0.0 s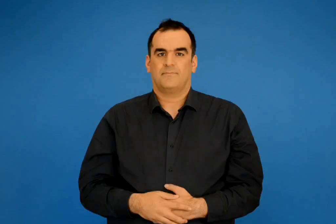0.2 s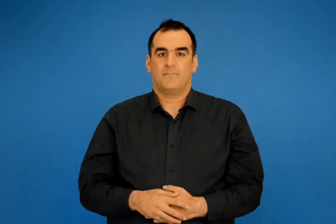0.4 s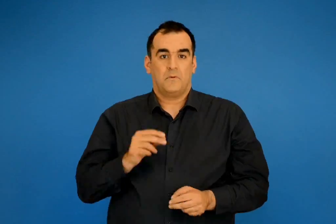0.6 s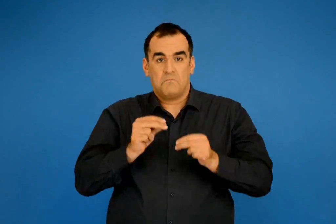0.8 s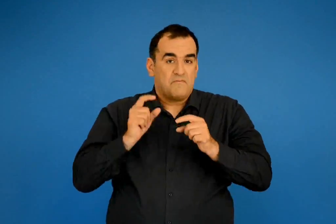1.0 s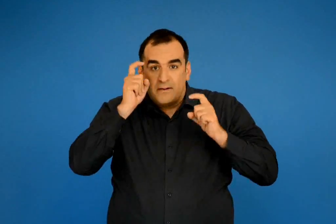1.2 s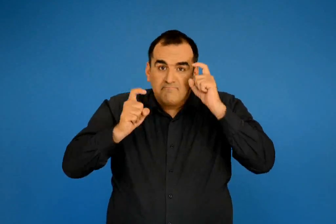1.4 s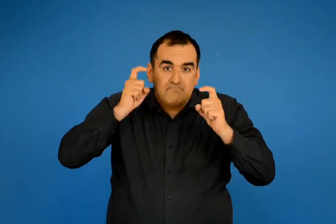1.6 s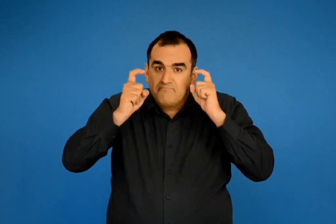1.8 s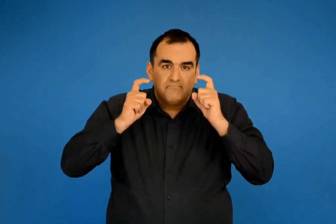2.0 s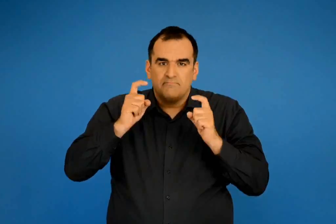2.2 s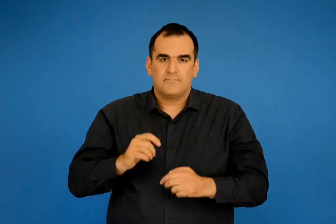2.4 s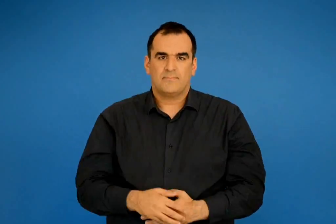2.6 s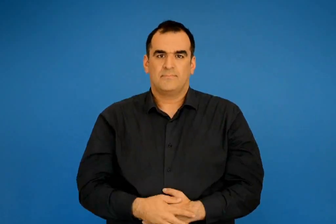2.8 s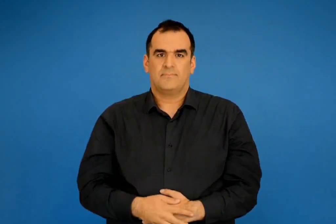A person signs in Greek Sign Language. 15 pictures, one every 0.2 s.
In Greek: πρόβλημα
